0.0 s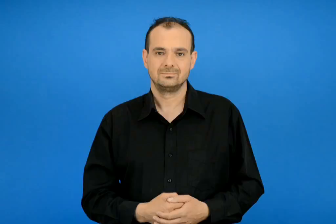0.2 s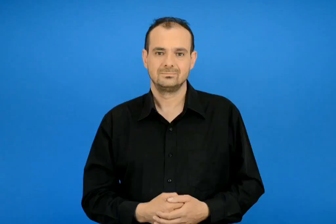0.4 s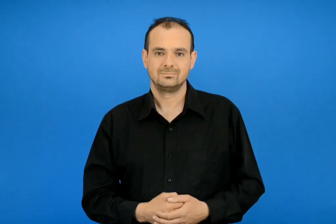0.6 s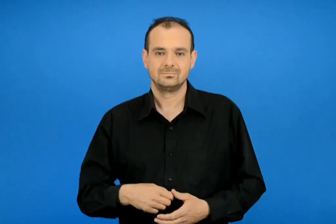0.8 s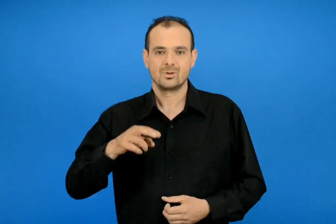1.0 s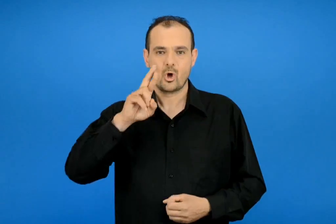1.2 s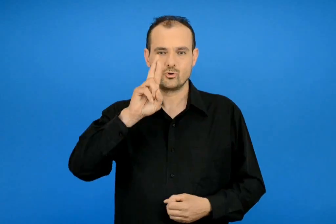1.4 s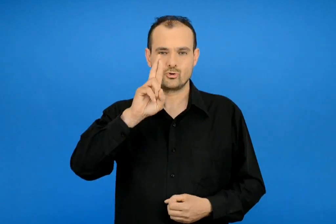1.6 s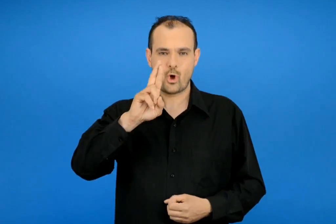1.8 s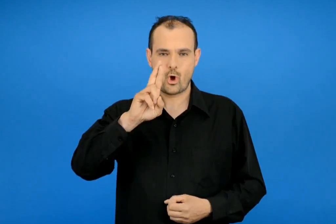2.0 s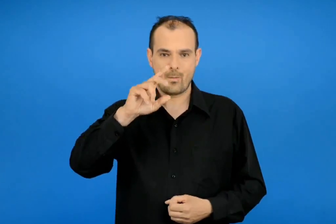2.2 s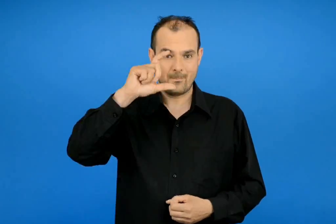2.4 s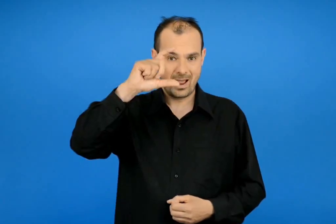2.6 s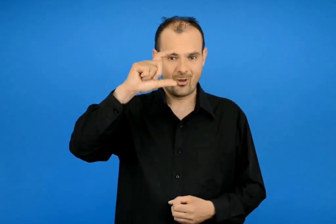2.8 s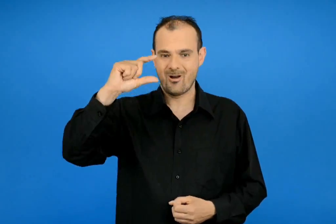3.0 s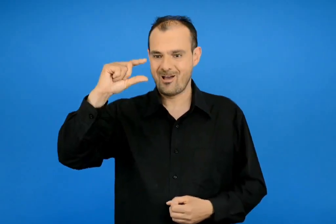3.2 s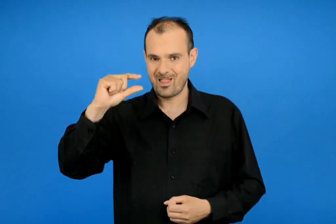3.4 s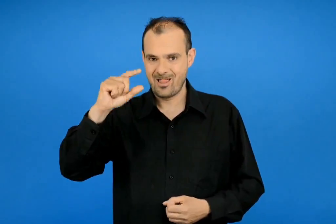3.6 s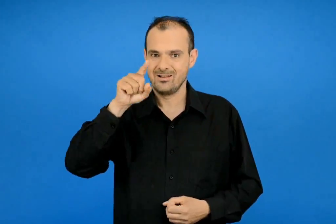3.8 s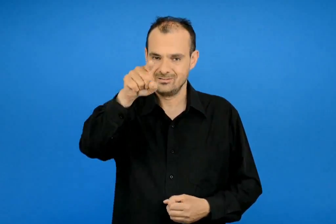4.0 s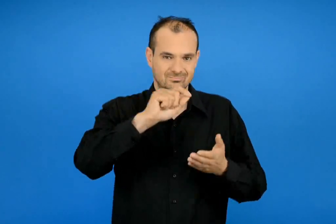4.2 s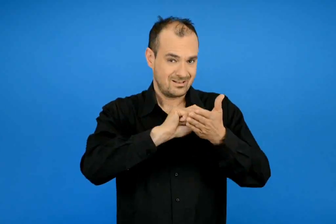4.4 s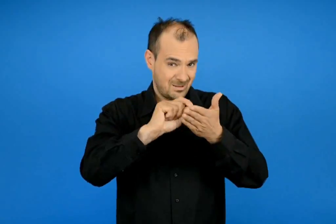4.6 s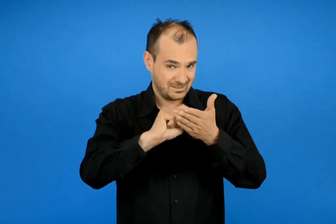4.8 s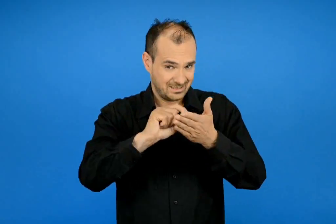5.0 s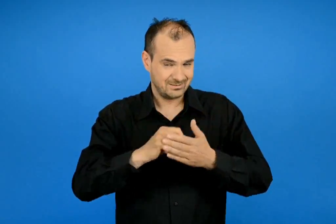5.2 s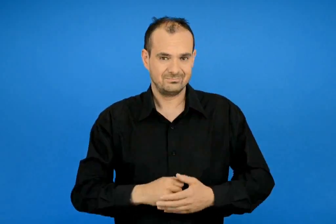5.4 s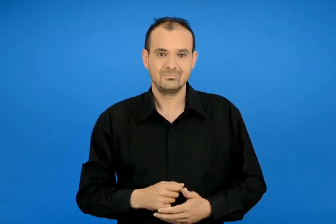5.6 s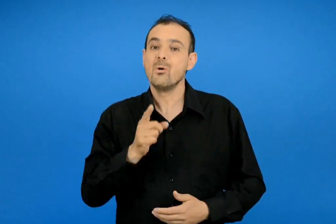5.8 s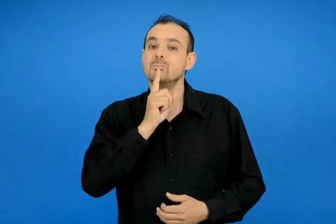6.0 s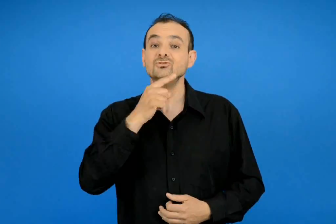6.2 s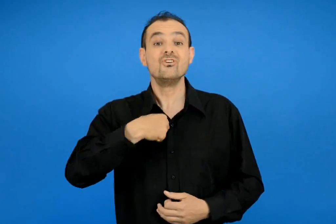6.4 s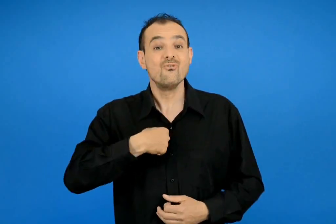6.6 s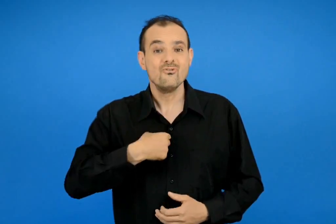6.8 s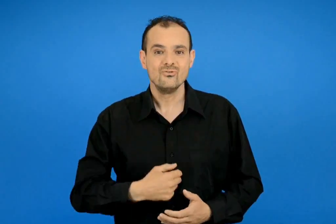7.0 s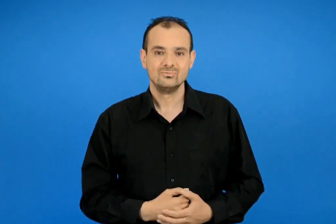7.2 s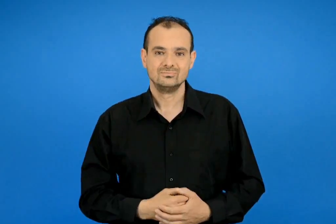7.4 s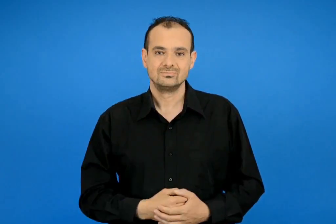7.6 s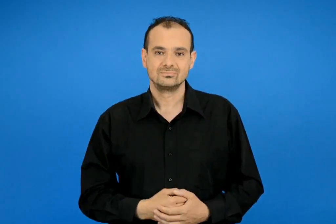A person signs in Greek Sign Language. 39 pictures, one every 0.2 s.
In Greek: γράψε ρ ρ όπως εγώ
